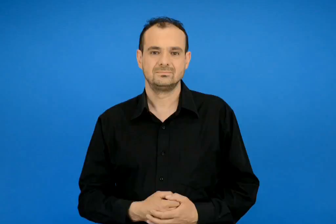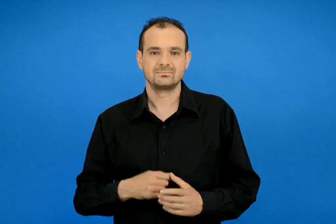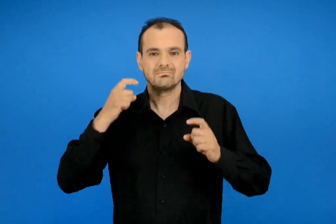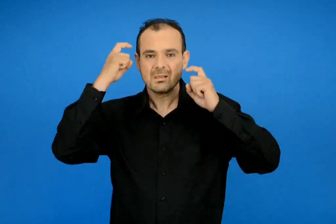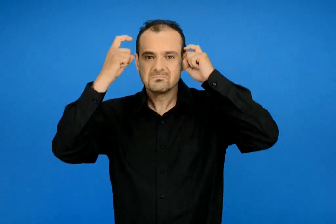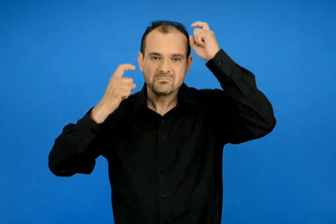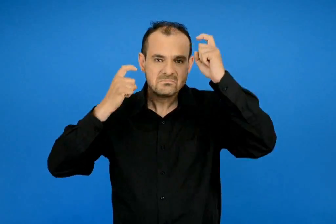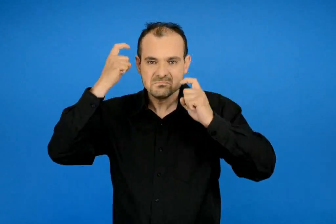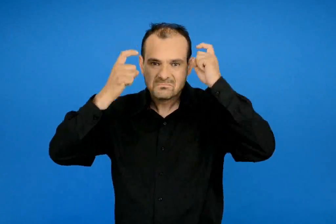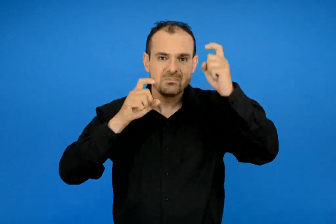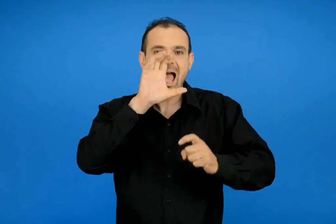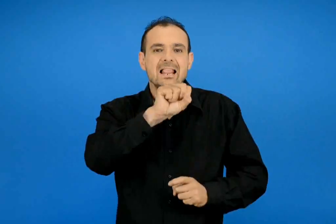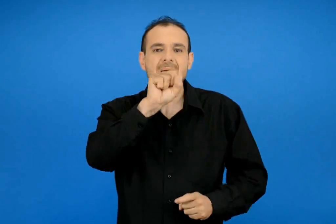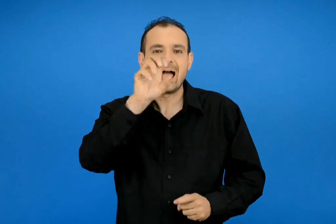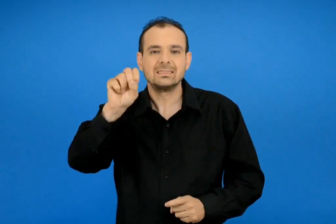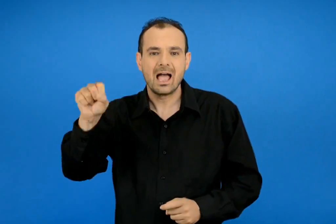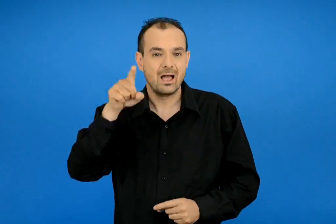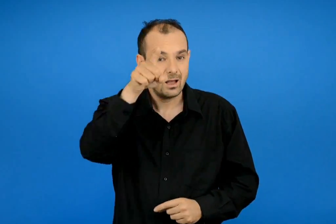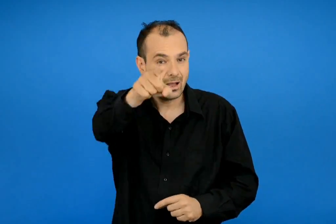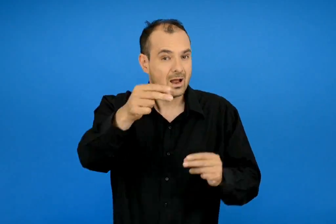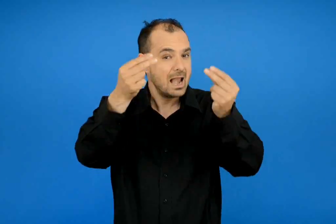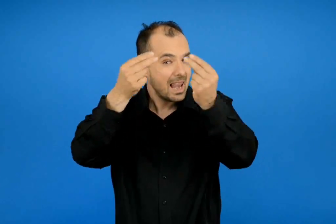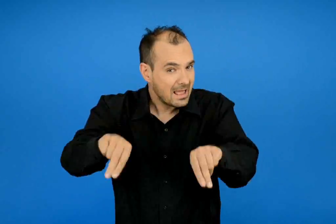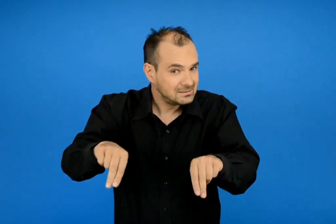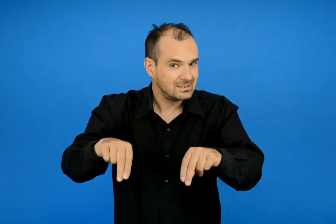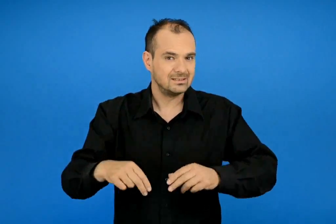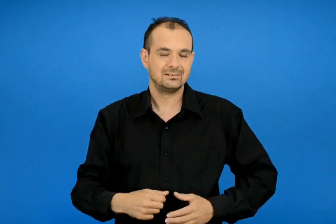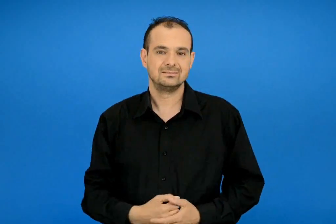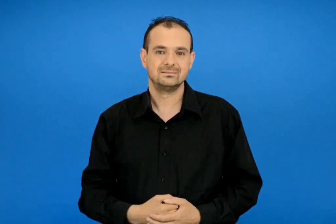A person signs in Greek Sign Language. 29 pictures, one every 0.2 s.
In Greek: λύσε τα αινίγματα
